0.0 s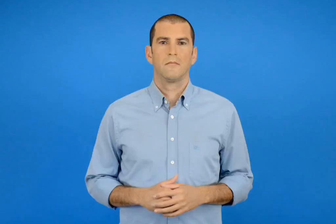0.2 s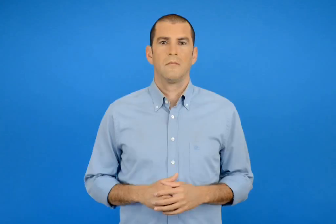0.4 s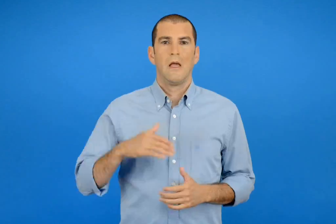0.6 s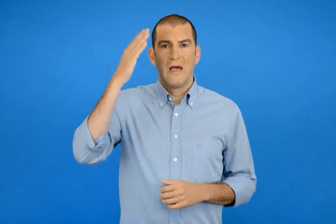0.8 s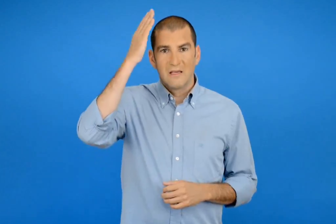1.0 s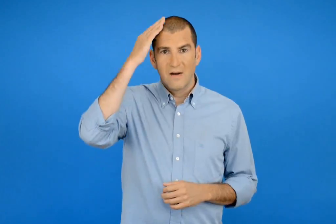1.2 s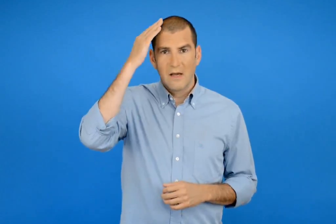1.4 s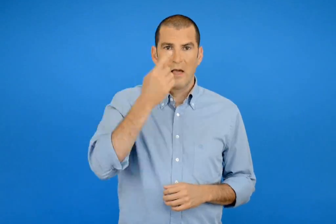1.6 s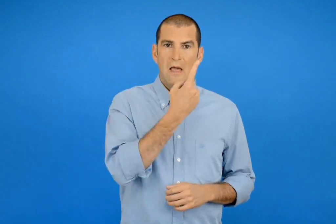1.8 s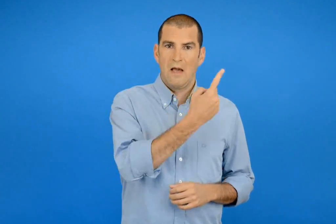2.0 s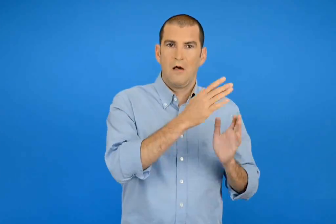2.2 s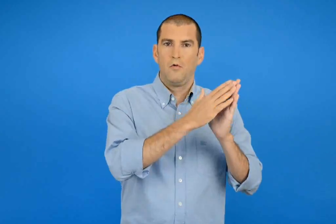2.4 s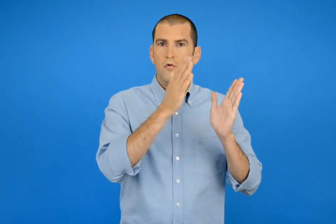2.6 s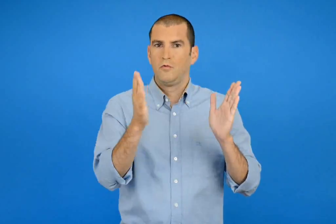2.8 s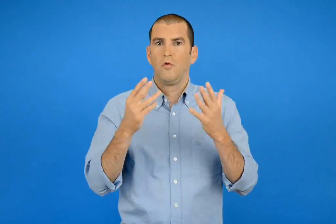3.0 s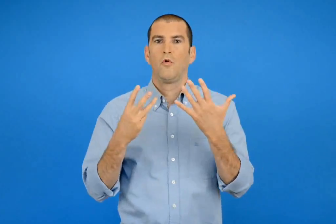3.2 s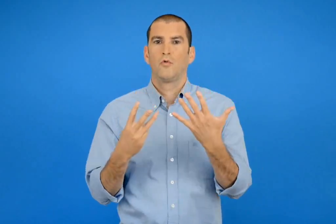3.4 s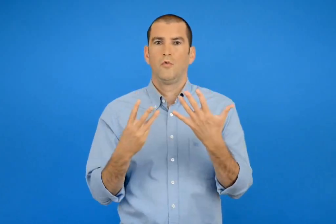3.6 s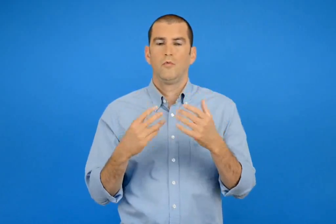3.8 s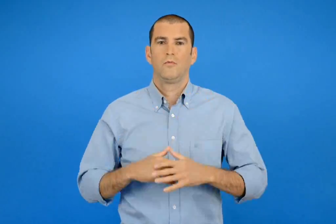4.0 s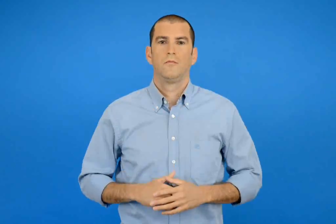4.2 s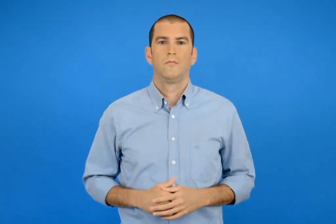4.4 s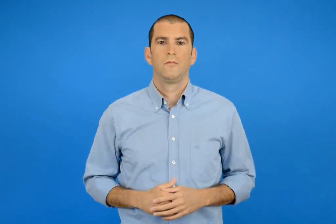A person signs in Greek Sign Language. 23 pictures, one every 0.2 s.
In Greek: κεφάλαια 1 - 8
